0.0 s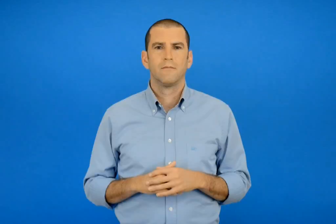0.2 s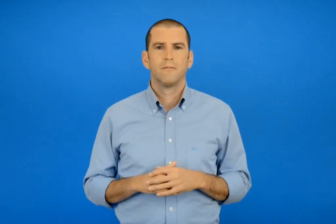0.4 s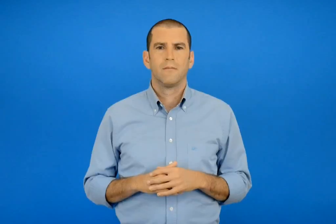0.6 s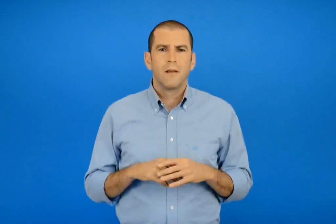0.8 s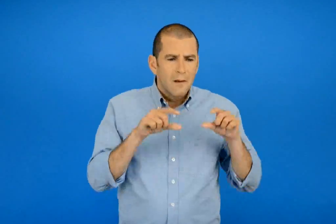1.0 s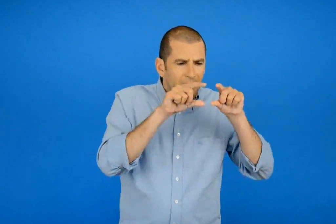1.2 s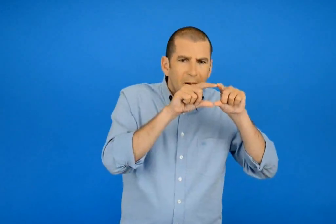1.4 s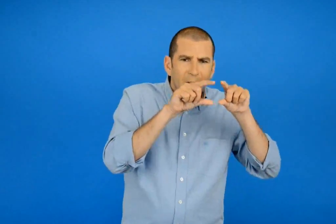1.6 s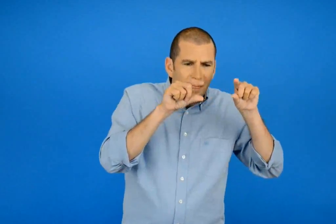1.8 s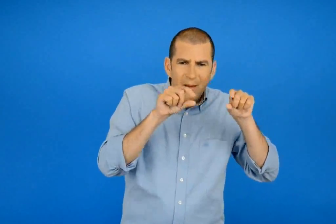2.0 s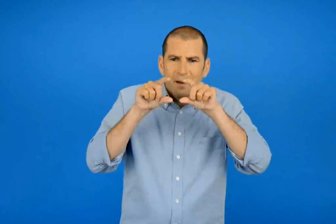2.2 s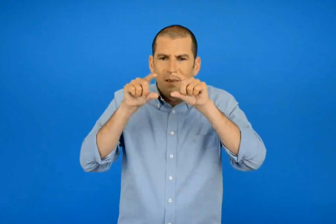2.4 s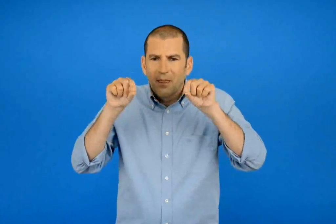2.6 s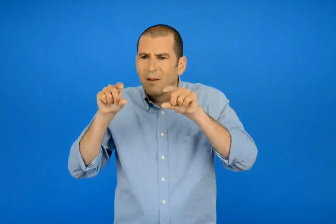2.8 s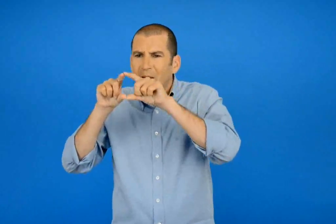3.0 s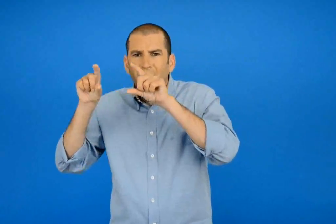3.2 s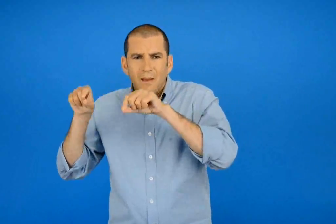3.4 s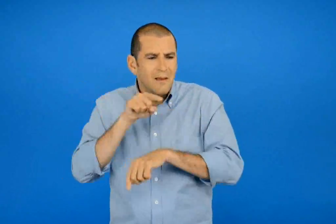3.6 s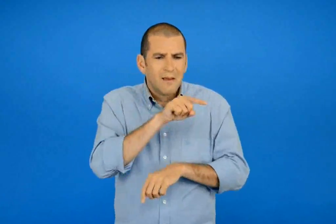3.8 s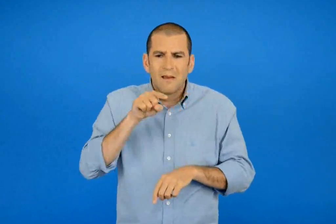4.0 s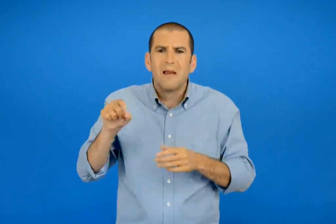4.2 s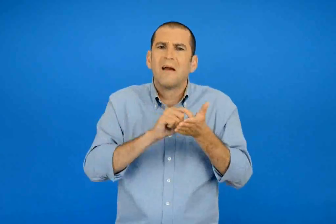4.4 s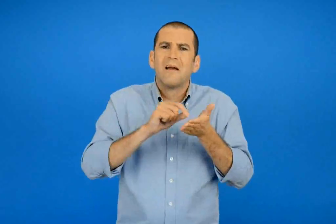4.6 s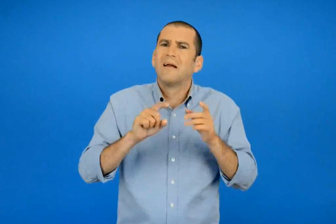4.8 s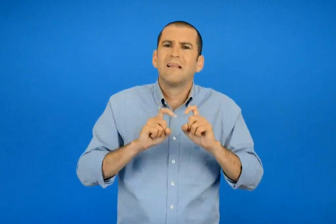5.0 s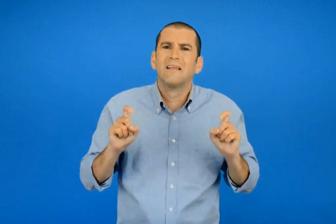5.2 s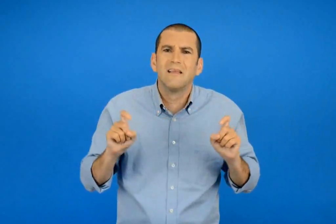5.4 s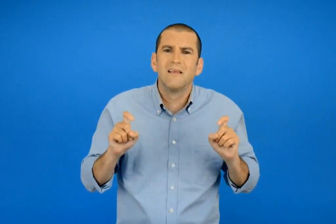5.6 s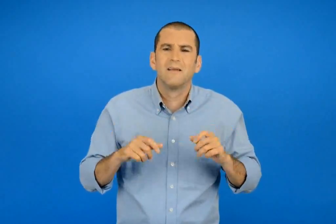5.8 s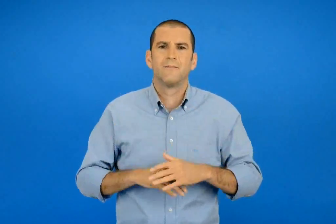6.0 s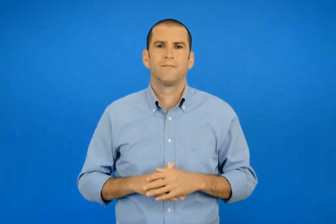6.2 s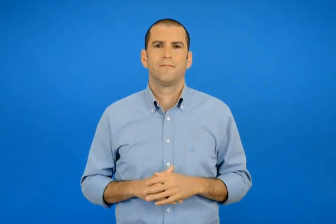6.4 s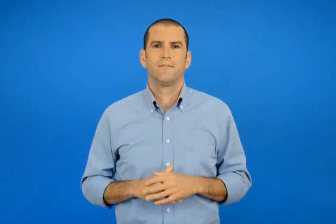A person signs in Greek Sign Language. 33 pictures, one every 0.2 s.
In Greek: τι γράφουν οι μικρές καρτέλες ;
